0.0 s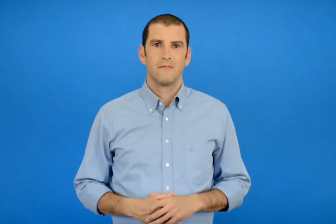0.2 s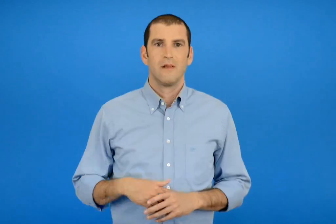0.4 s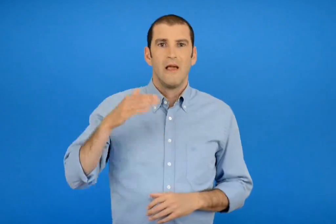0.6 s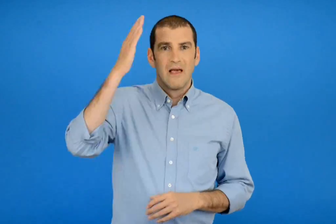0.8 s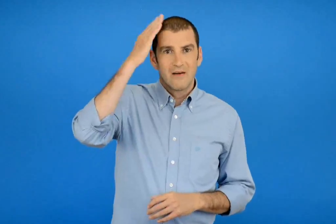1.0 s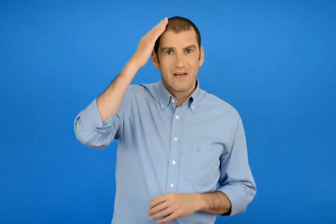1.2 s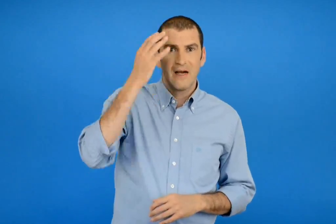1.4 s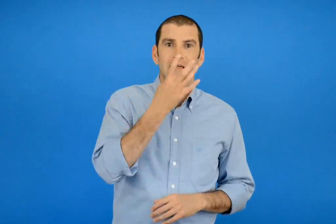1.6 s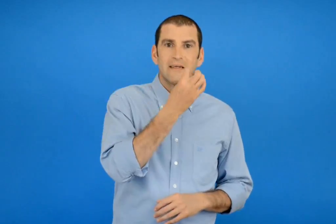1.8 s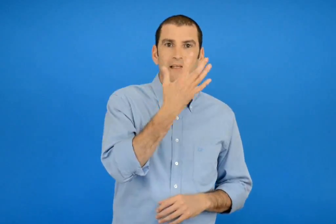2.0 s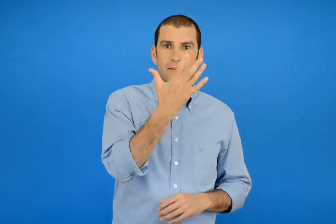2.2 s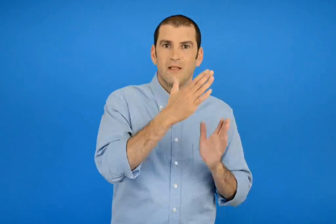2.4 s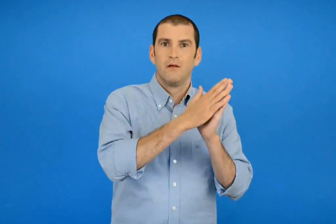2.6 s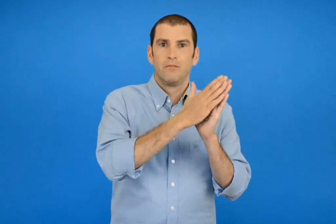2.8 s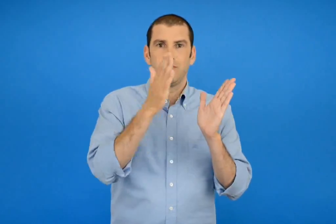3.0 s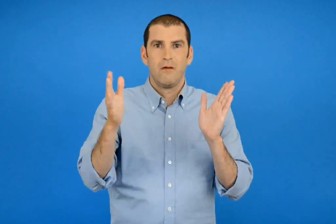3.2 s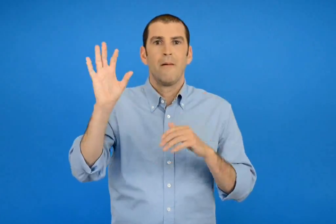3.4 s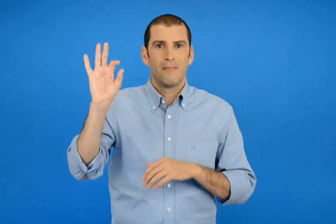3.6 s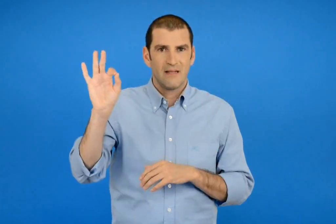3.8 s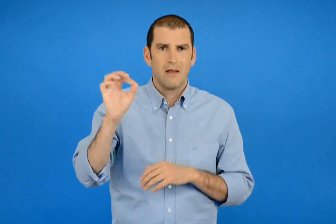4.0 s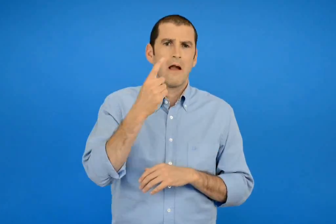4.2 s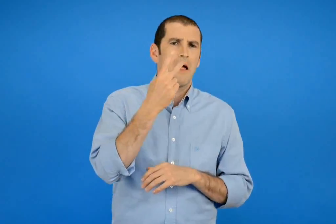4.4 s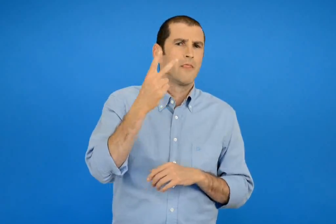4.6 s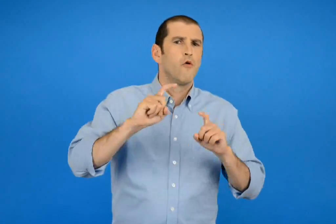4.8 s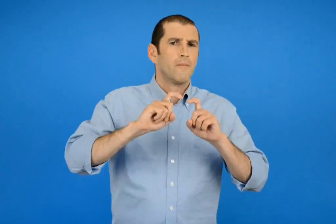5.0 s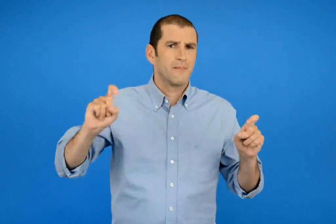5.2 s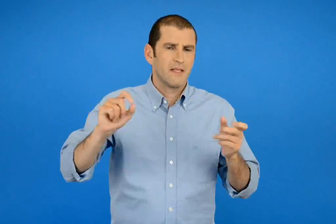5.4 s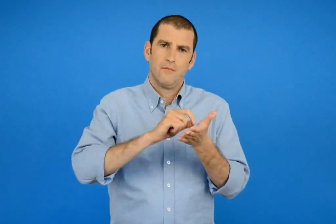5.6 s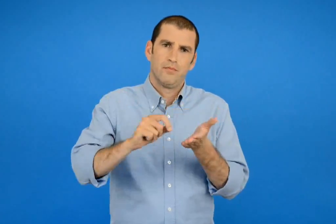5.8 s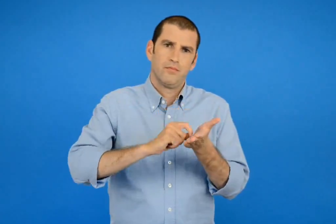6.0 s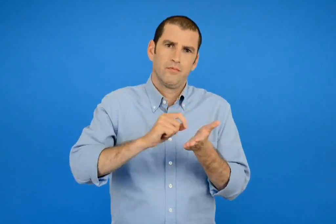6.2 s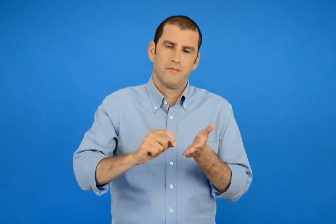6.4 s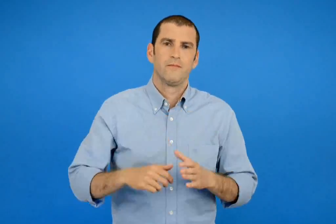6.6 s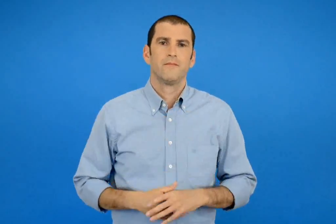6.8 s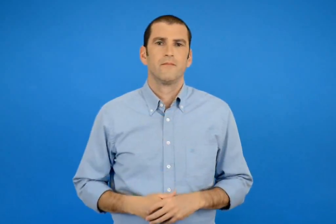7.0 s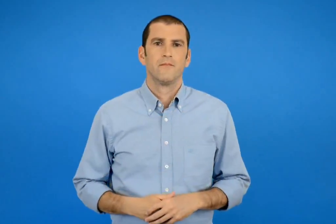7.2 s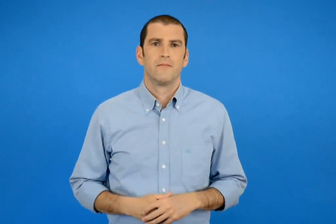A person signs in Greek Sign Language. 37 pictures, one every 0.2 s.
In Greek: γραφώ ένα δύο πράγματα που στα κεφάλαια 45 έως 50
